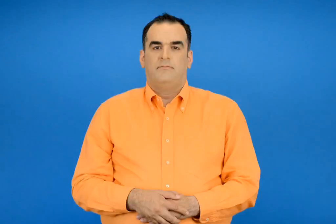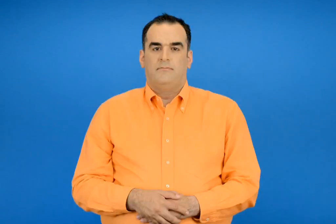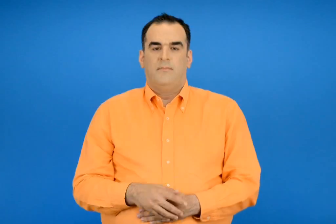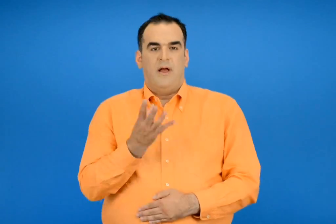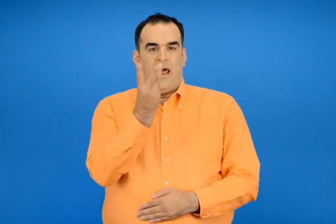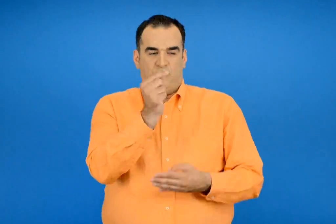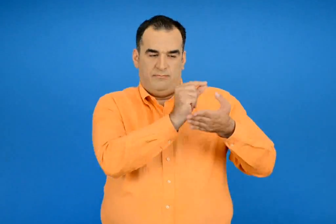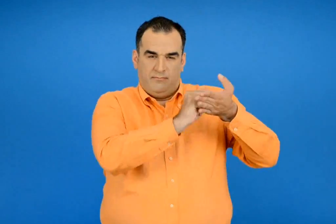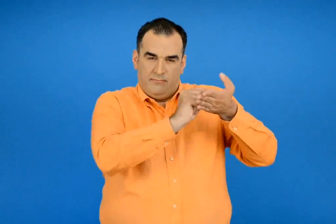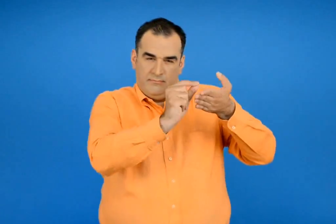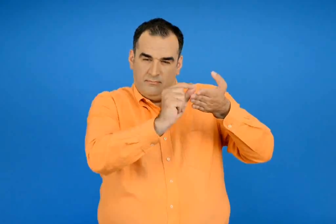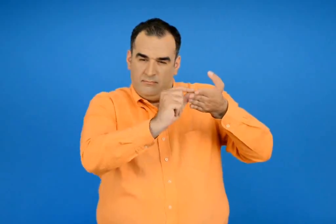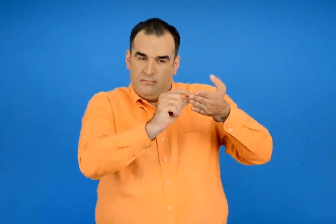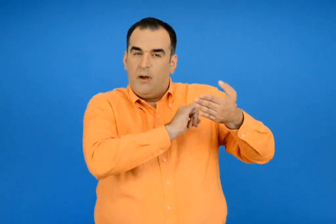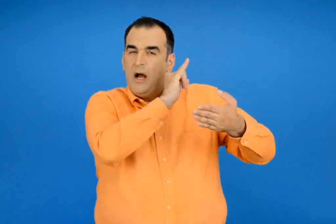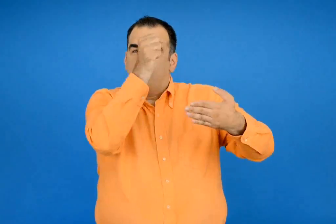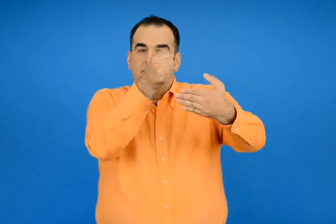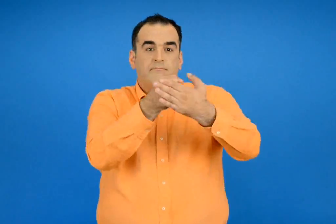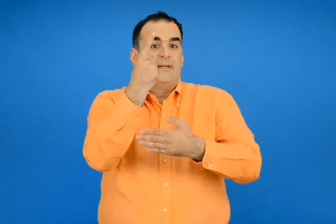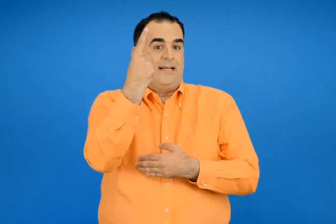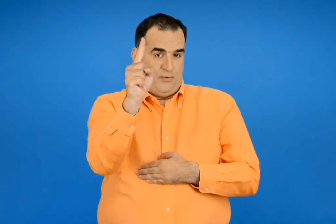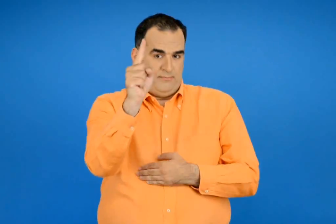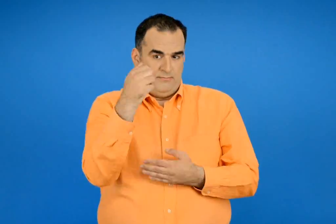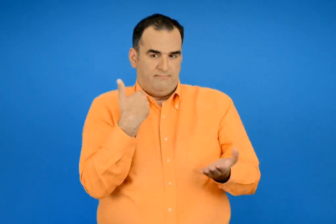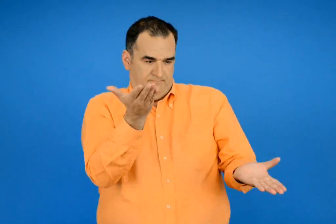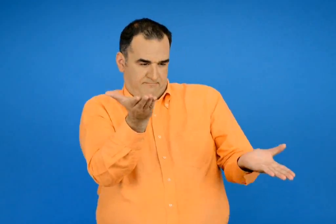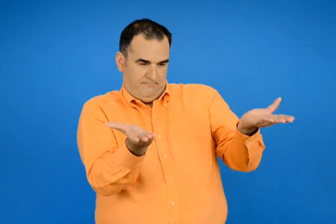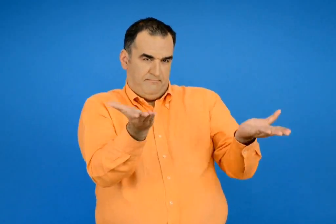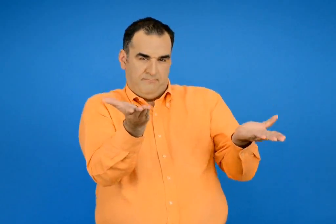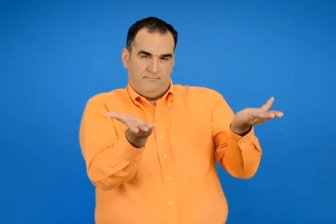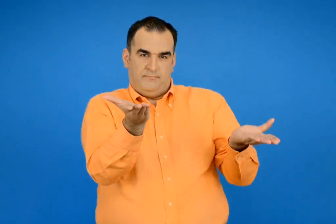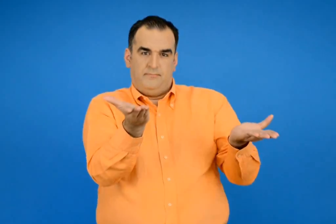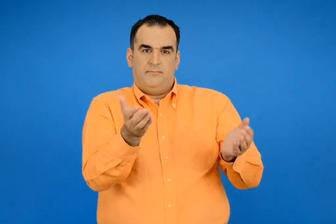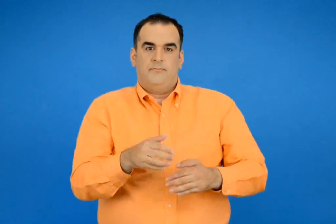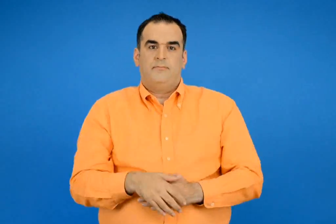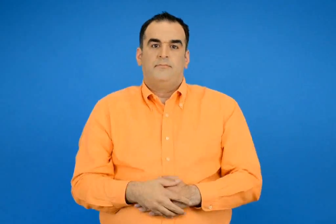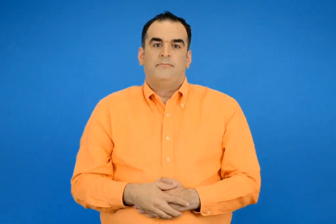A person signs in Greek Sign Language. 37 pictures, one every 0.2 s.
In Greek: φτιάχνω αριθμούς μέχρι το 100 και τους συγκρίνω
